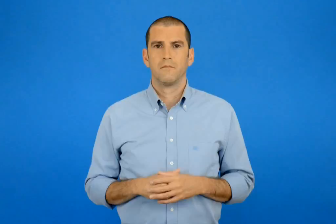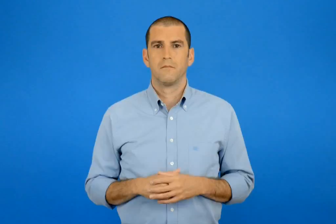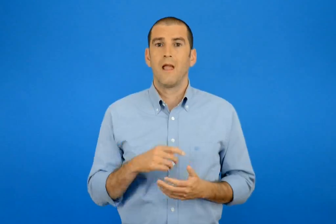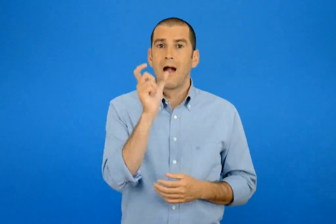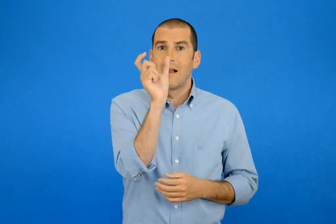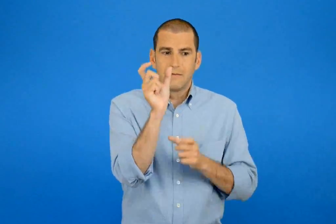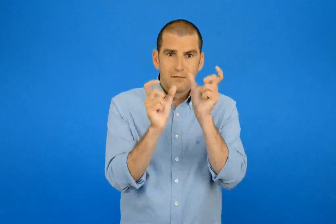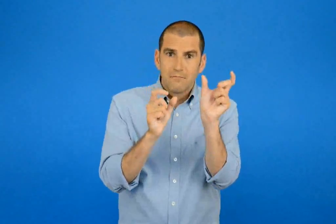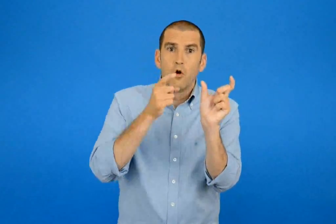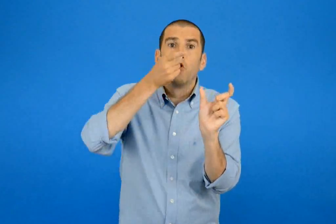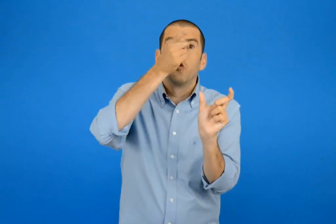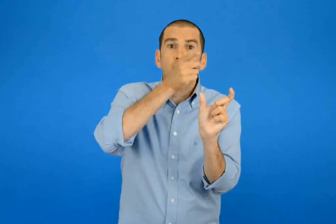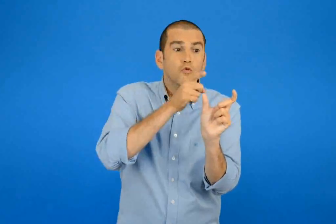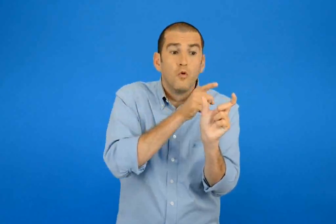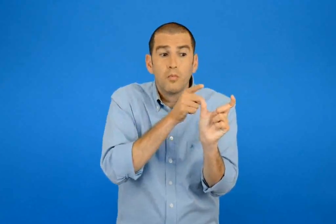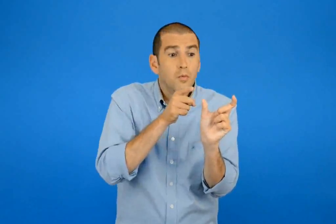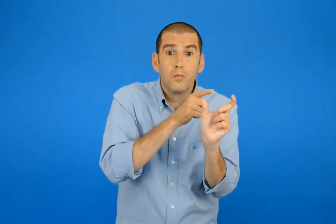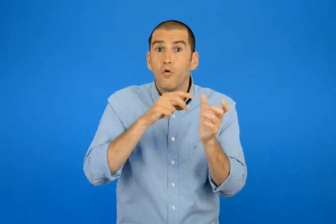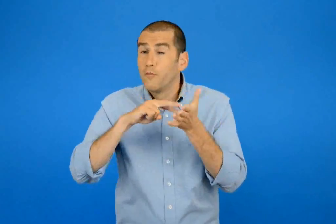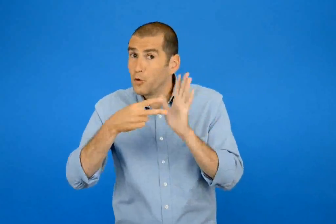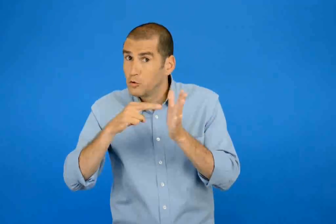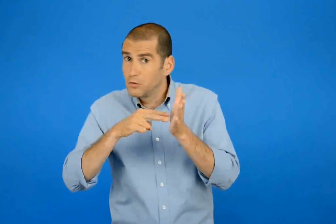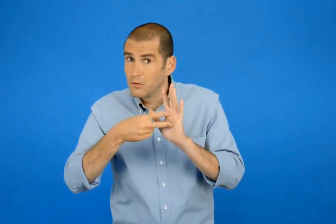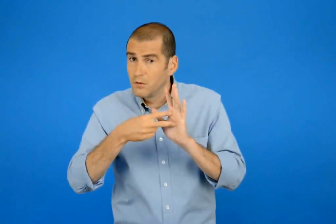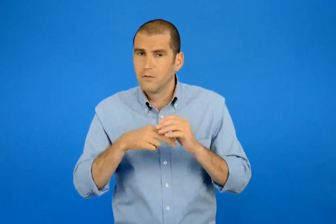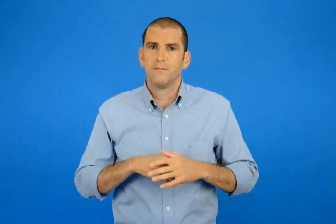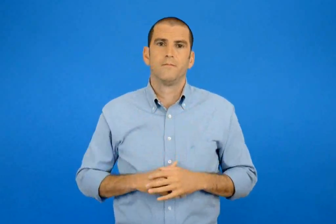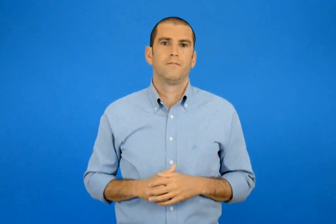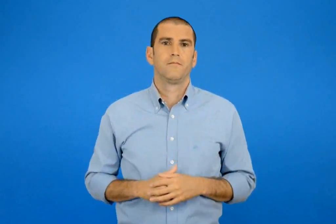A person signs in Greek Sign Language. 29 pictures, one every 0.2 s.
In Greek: πρόσεξε τη θέση του τόνου
